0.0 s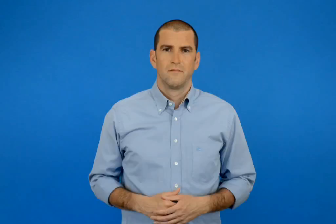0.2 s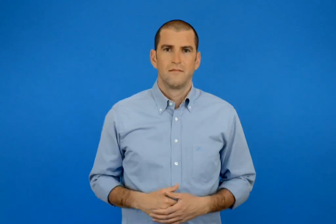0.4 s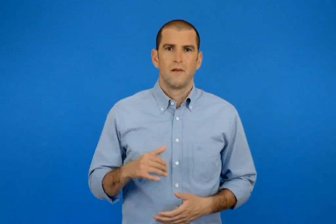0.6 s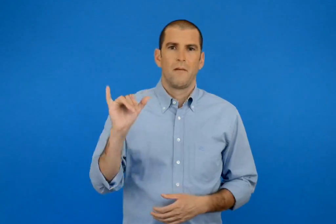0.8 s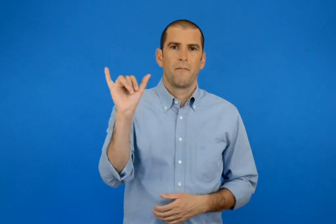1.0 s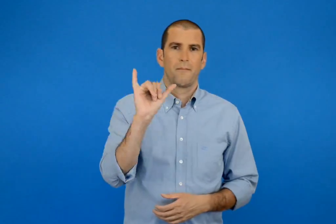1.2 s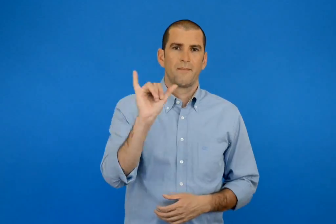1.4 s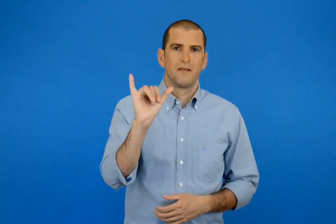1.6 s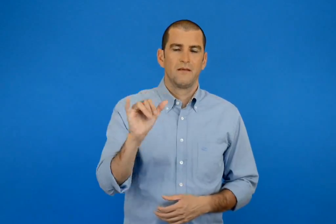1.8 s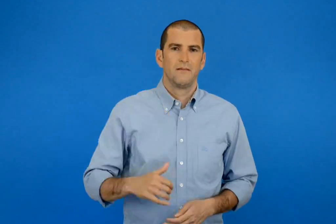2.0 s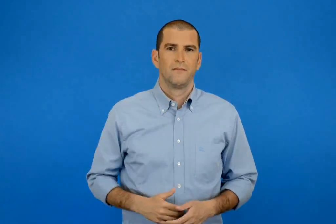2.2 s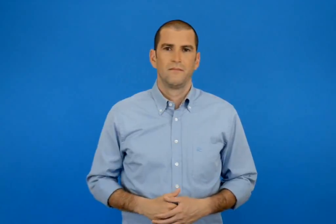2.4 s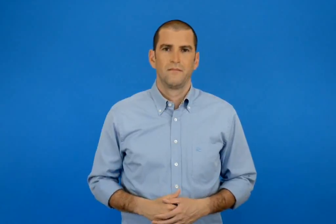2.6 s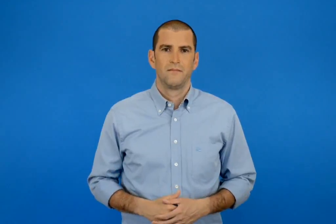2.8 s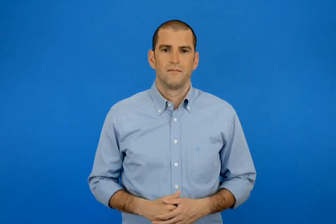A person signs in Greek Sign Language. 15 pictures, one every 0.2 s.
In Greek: πέμπτη
